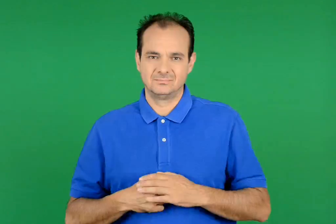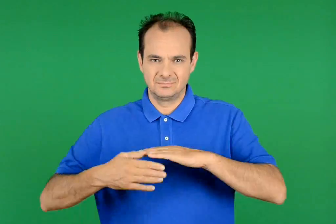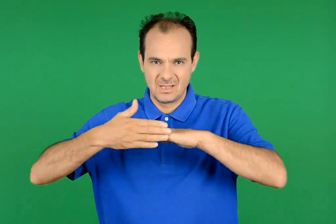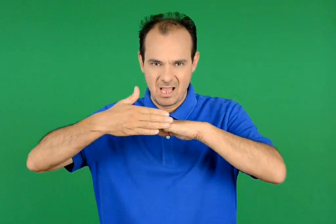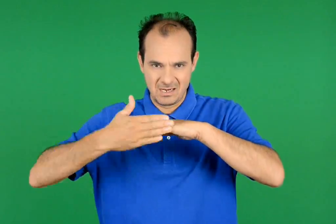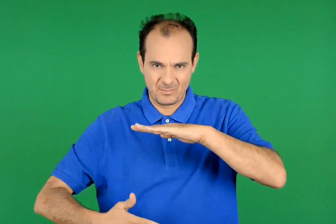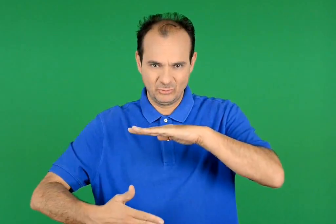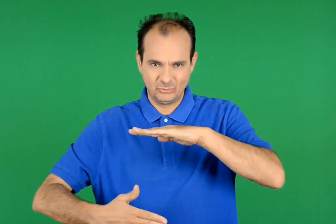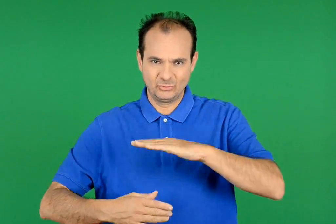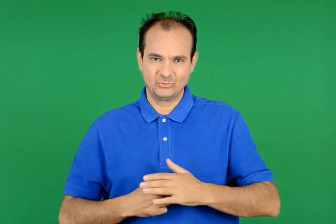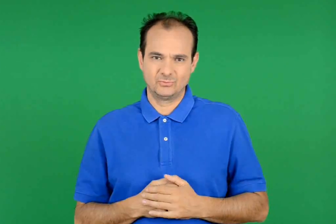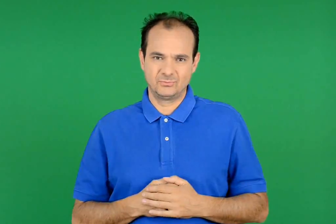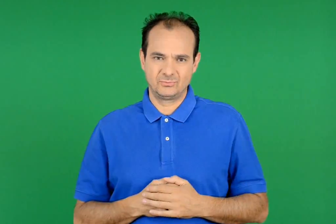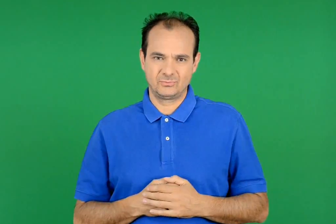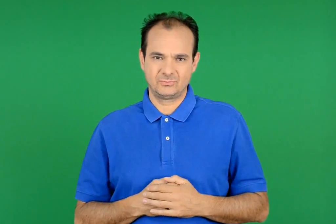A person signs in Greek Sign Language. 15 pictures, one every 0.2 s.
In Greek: γκρεμός
